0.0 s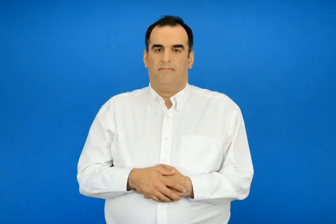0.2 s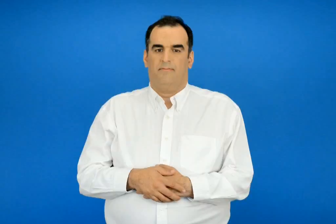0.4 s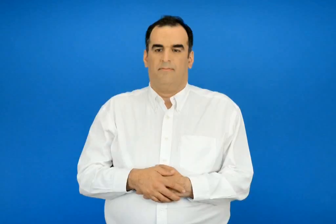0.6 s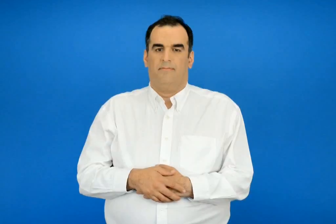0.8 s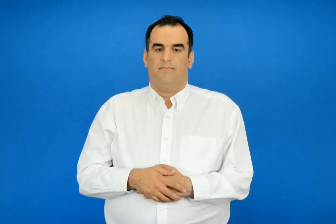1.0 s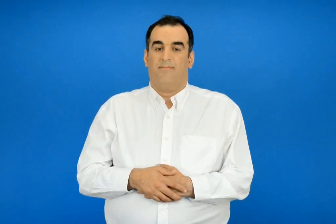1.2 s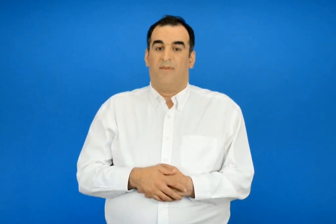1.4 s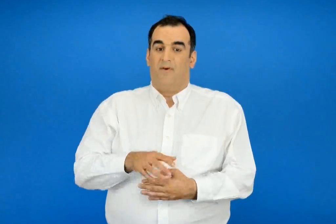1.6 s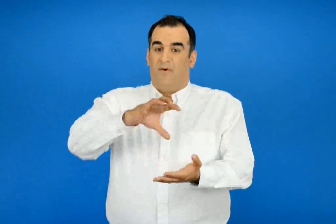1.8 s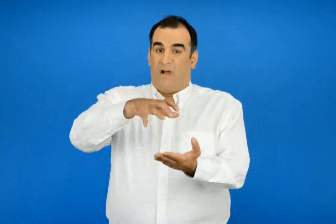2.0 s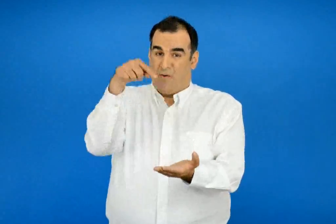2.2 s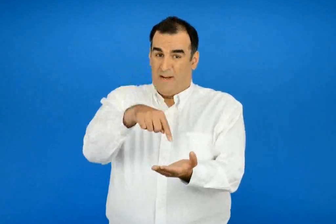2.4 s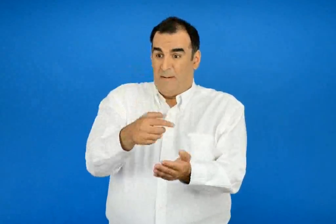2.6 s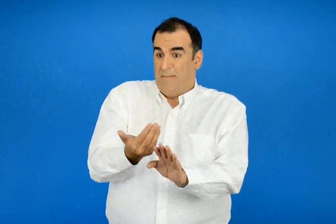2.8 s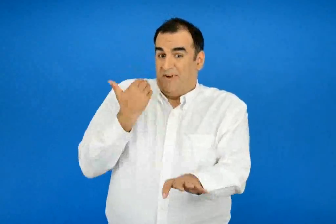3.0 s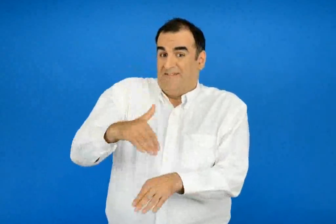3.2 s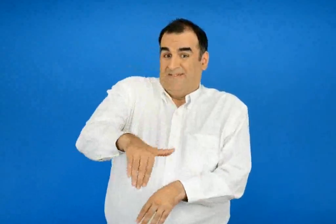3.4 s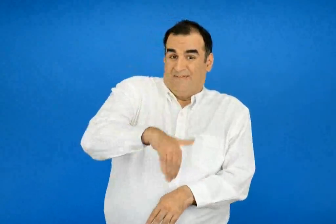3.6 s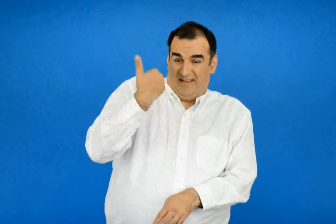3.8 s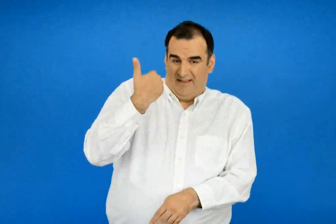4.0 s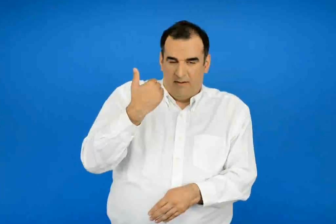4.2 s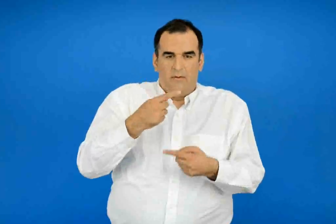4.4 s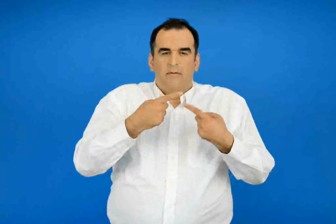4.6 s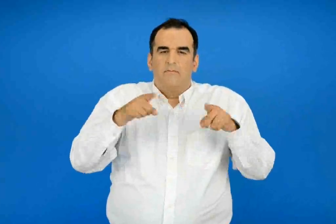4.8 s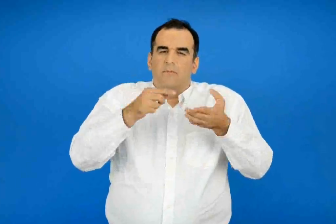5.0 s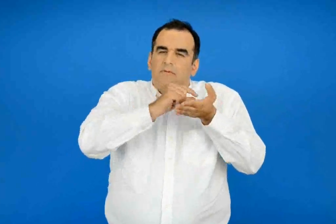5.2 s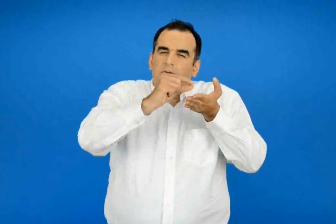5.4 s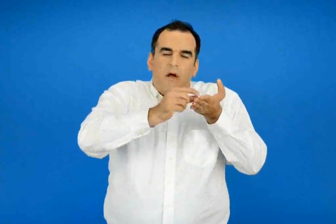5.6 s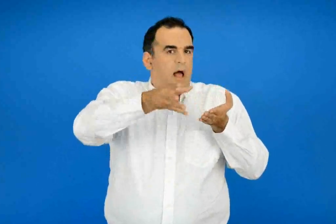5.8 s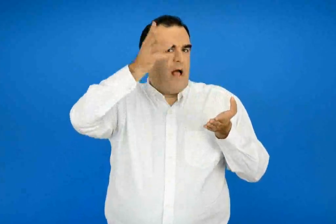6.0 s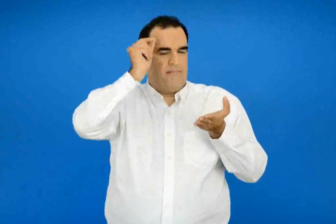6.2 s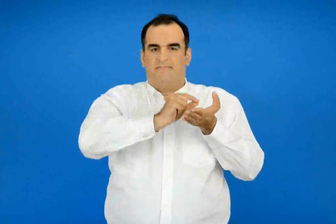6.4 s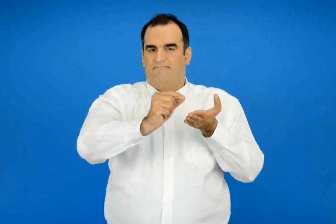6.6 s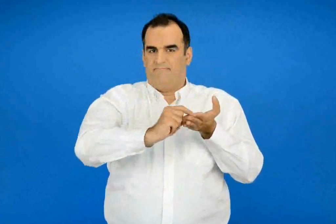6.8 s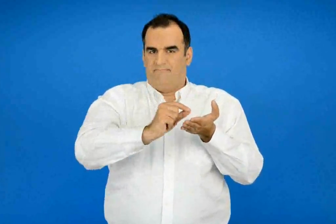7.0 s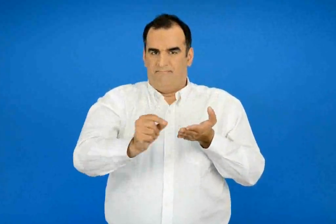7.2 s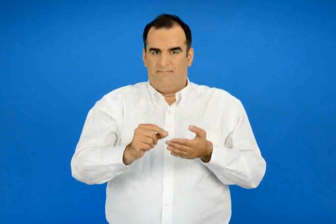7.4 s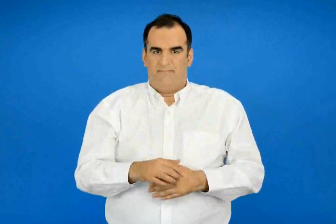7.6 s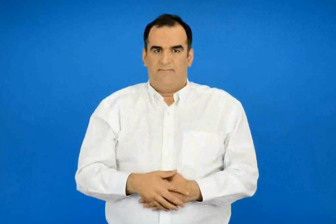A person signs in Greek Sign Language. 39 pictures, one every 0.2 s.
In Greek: πριν φύγουν όμως από τη χωχαρουπα έμαθαν να γράφουν στιχάκια
